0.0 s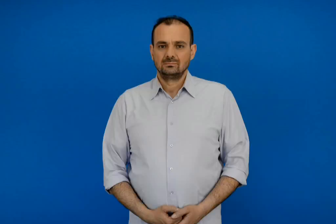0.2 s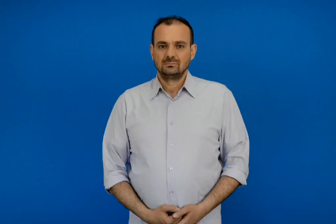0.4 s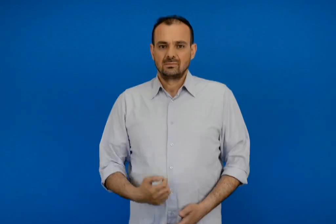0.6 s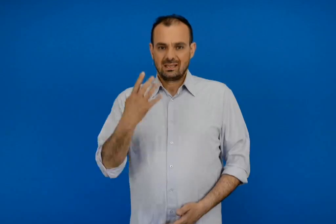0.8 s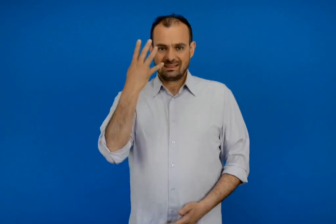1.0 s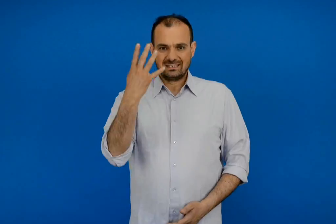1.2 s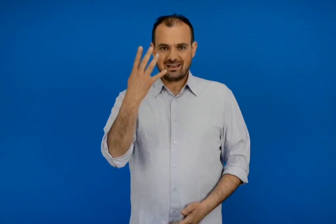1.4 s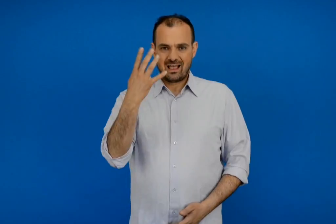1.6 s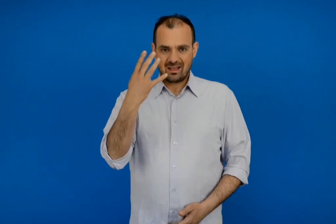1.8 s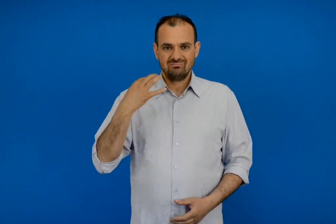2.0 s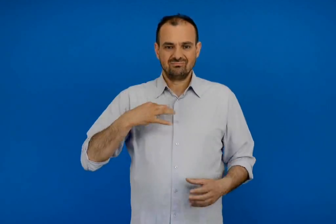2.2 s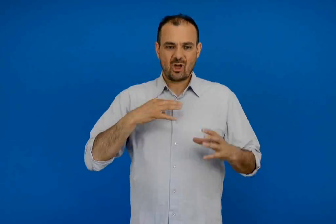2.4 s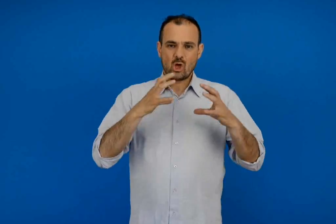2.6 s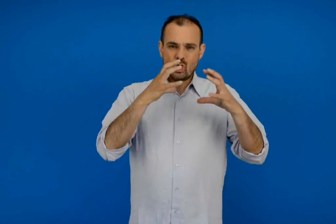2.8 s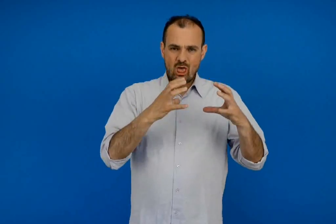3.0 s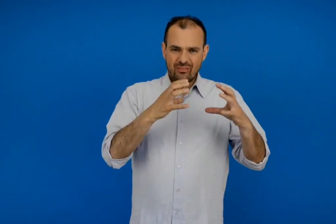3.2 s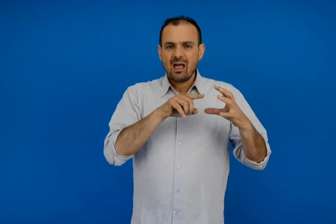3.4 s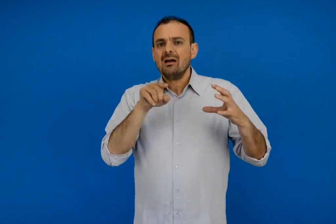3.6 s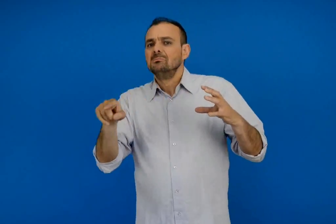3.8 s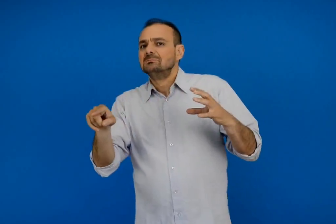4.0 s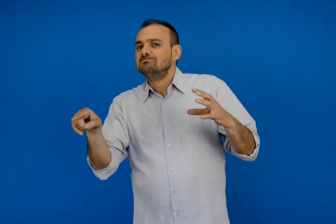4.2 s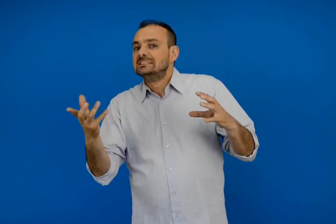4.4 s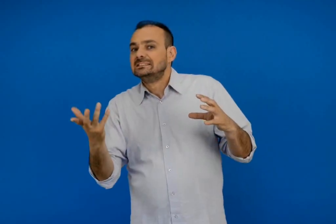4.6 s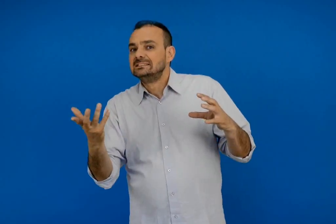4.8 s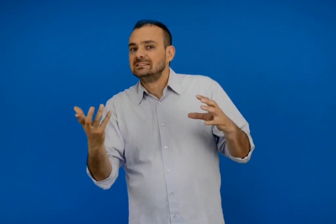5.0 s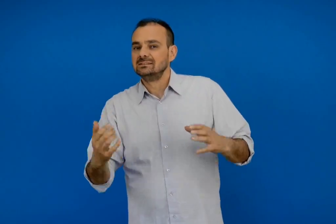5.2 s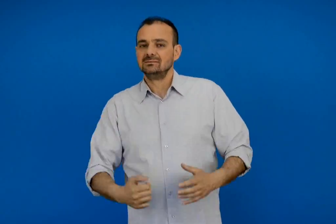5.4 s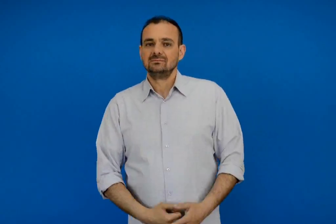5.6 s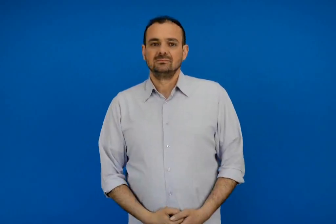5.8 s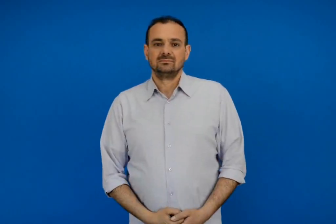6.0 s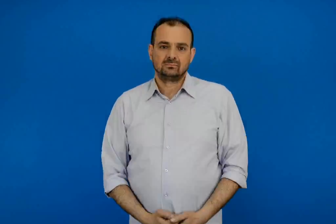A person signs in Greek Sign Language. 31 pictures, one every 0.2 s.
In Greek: 4 κολοκυθιά με τη
